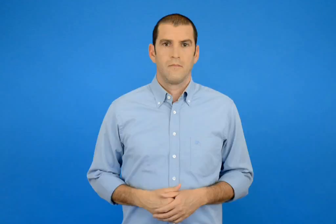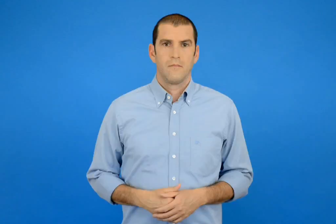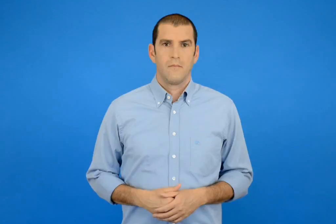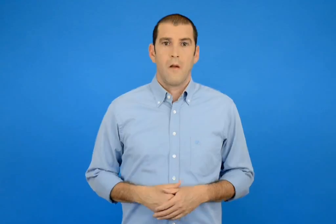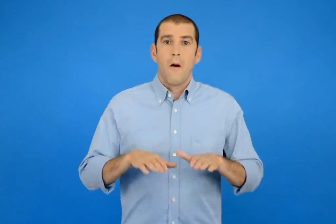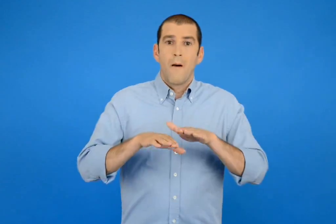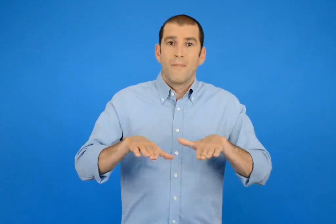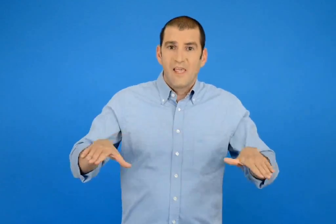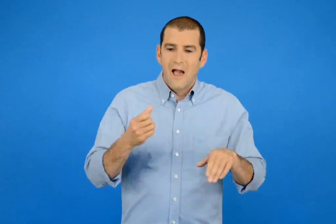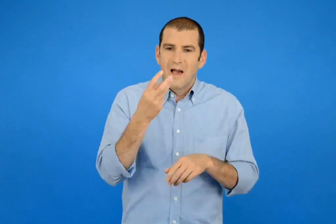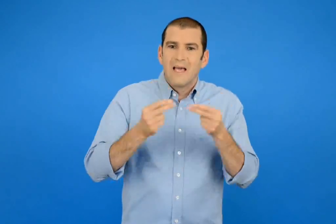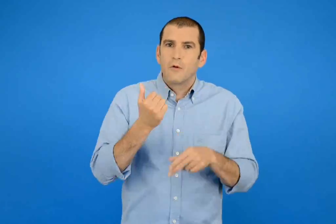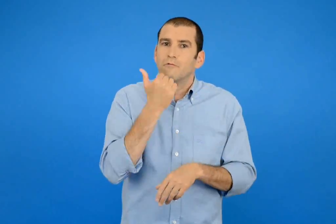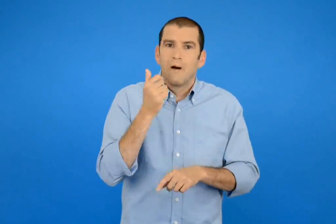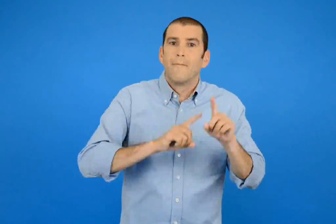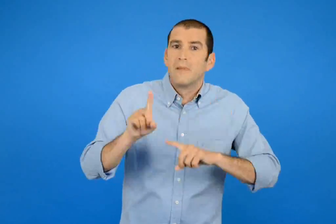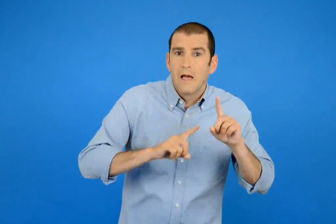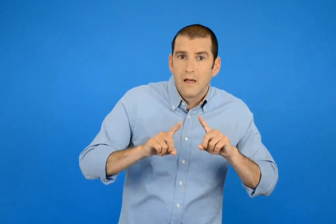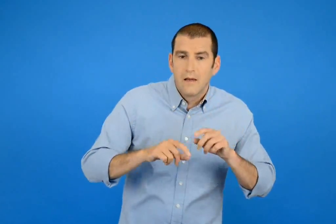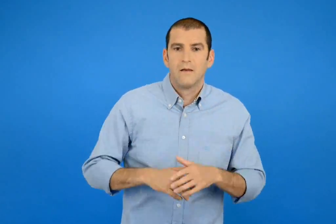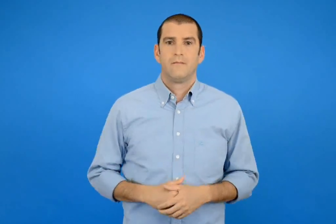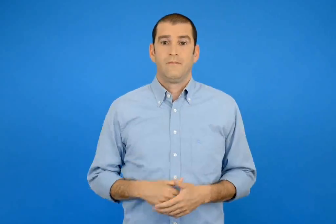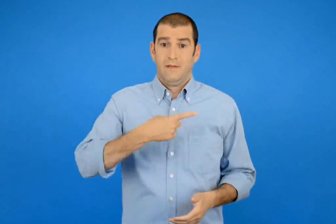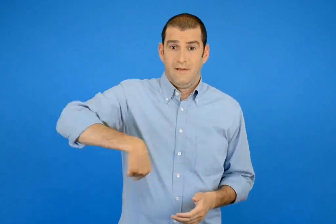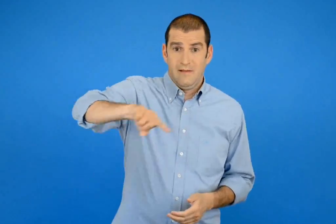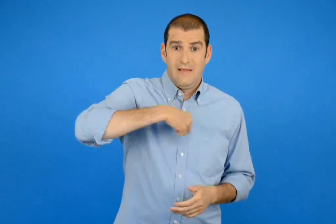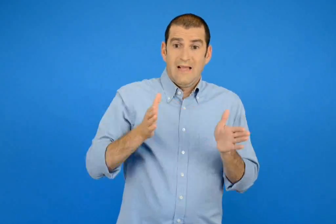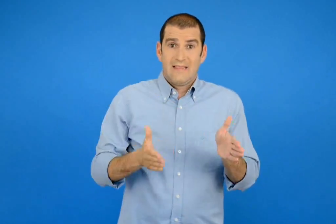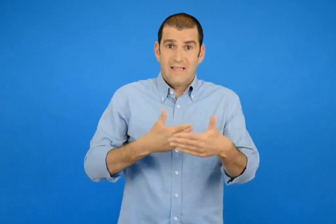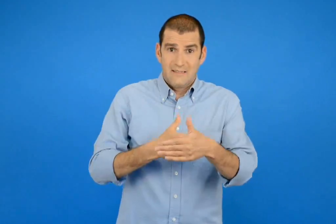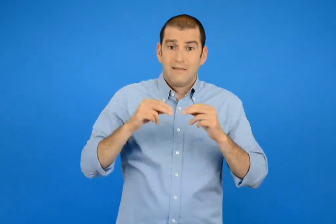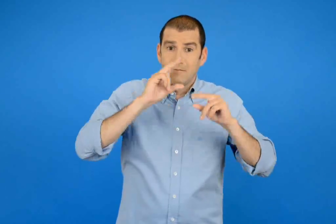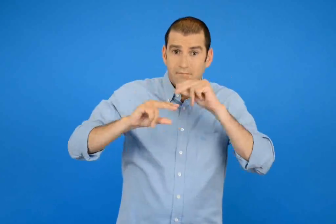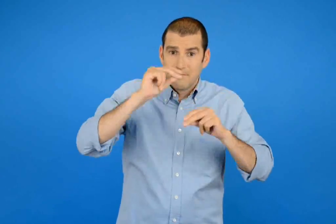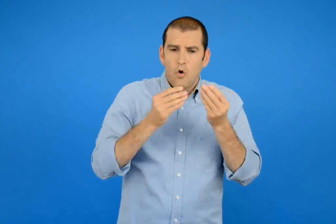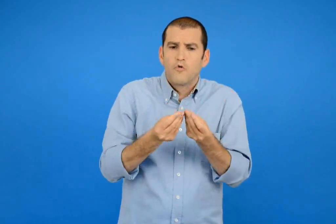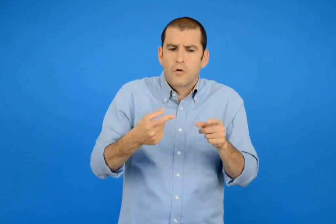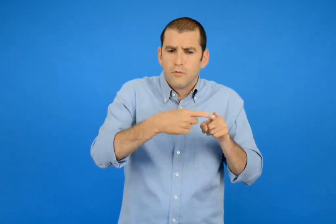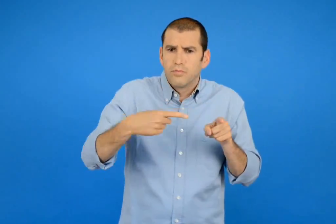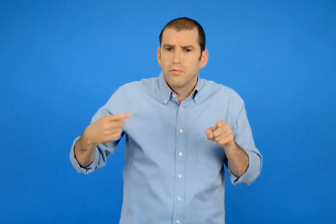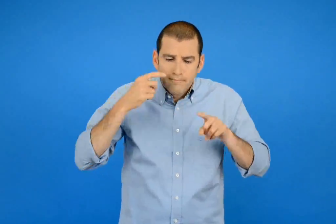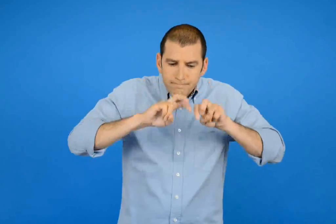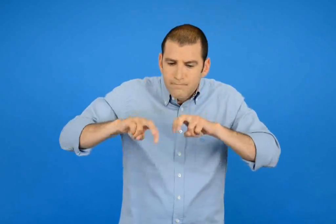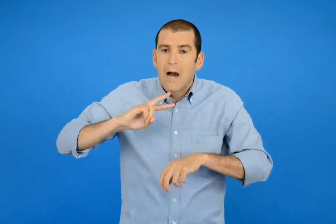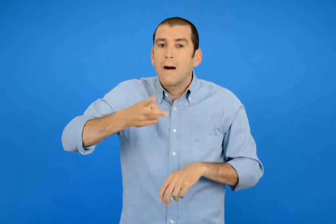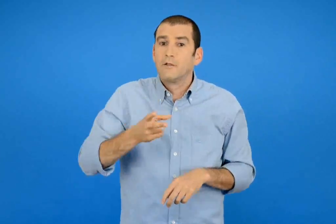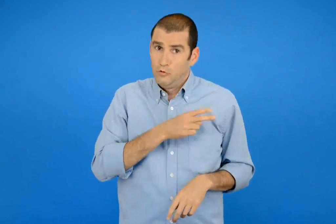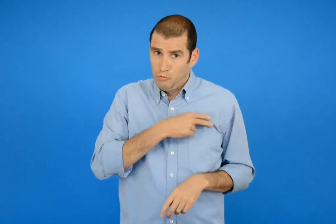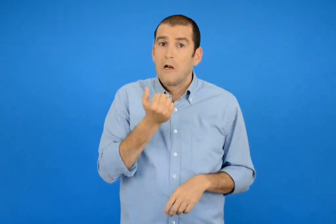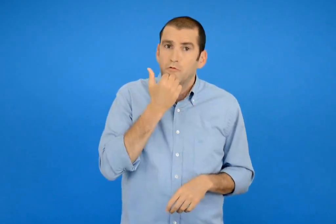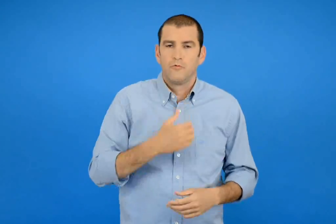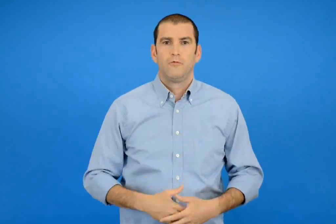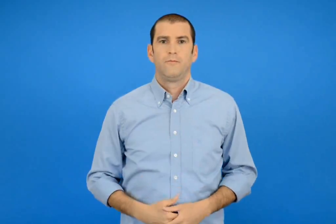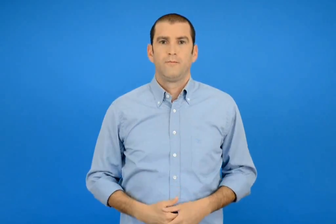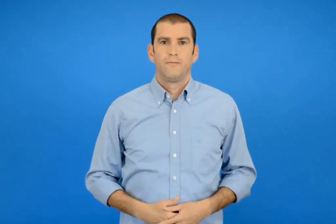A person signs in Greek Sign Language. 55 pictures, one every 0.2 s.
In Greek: ποιά παιδιά υπολόγισαν λάθος ; συζητάμε στην τάξη άλλους τρόπους για να ελέγξουμε τις απαντήσεις μας υπολόγισαν όλα τα παιδιά σωστά ; συζητάμε στην τάξη άλλους τρόπους για να ελέγξουμε τις απαντήσεις μας
